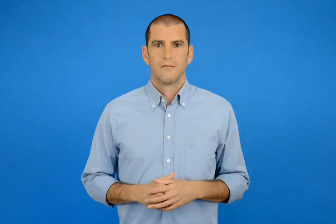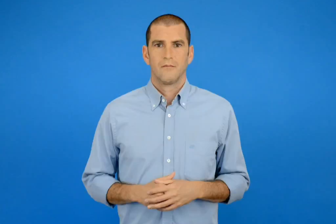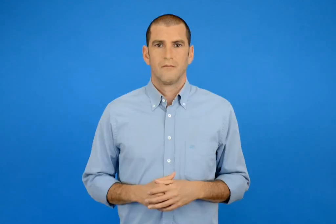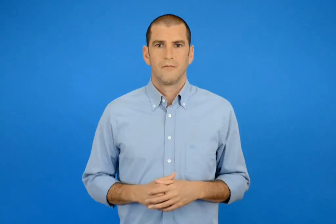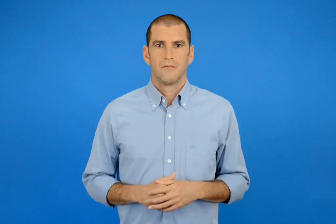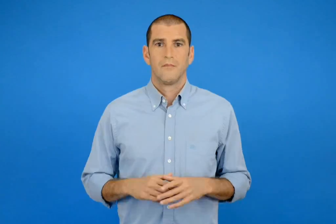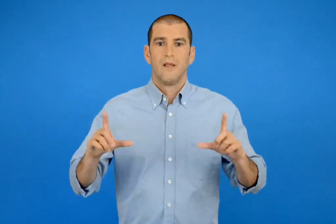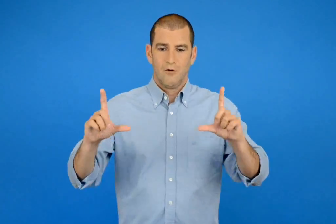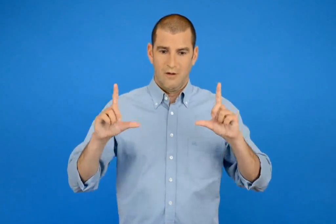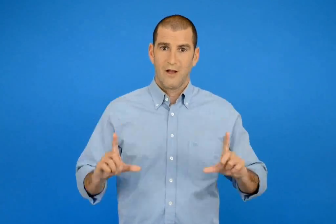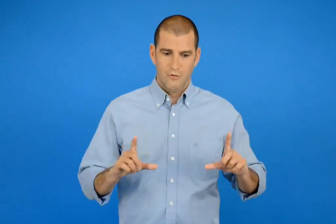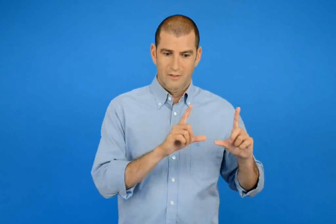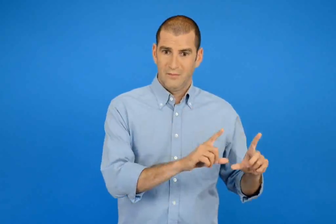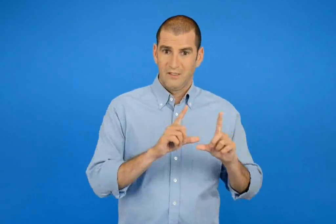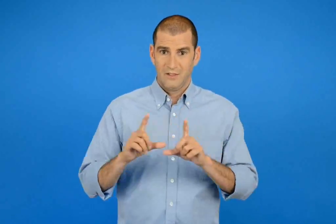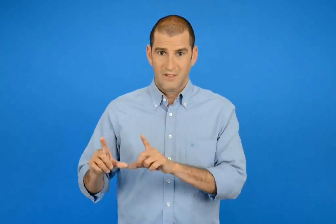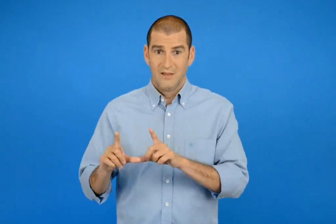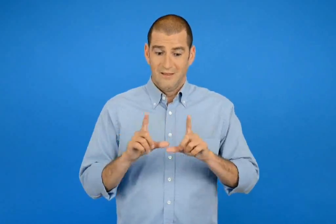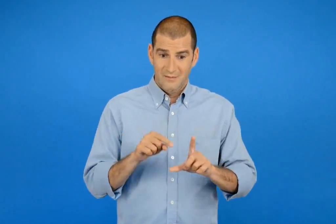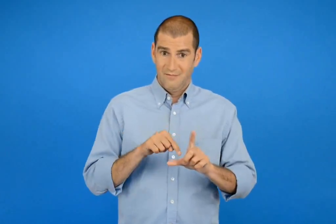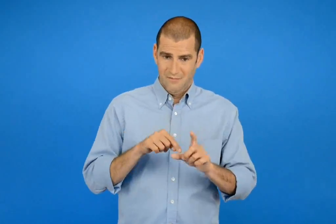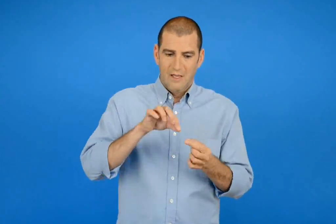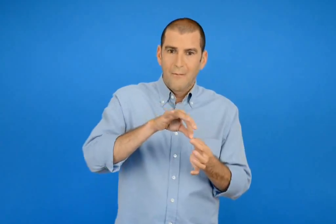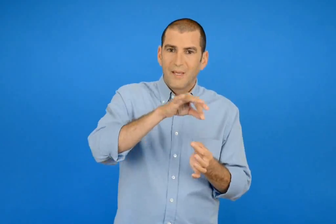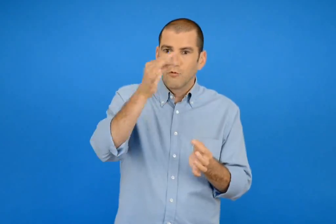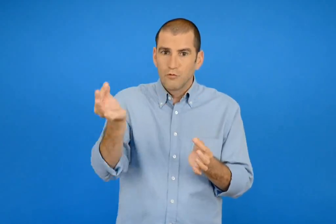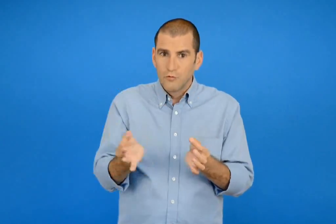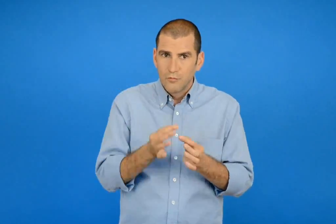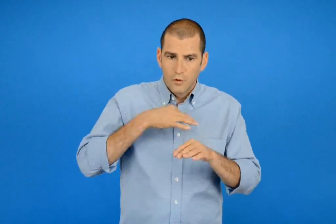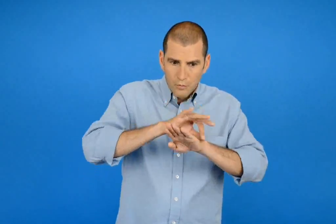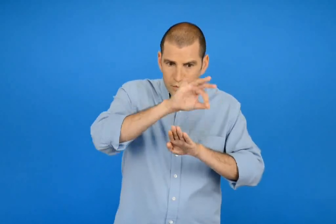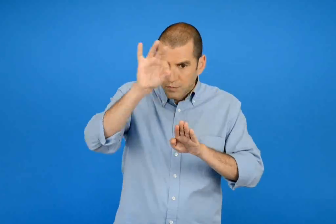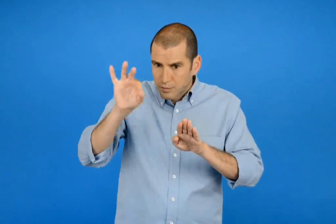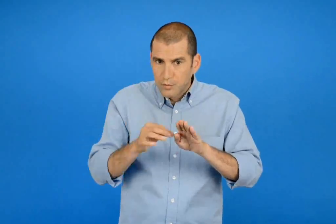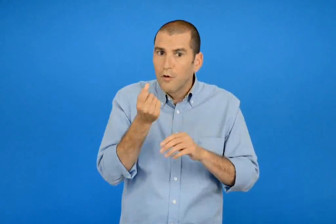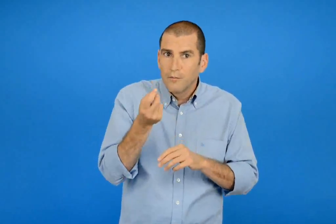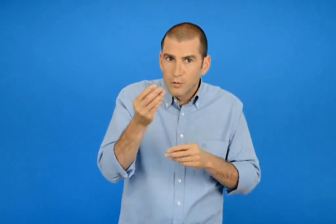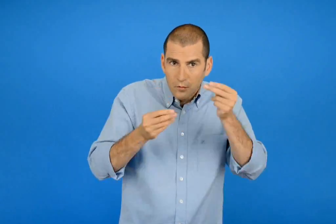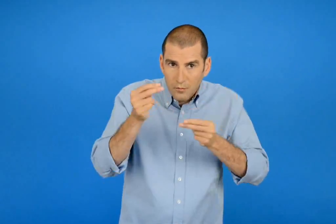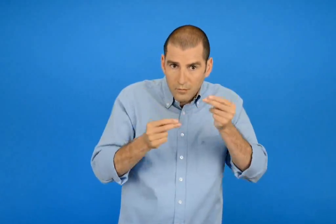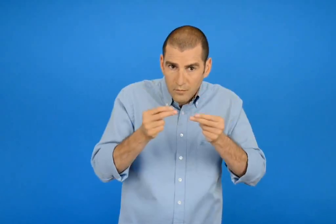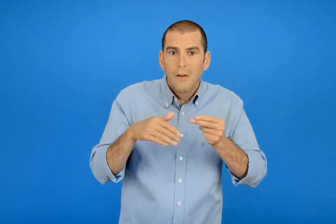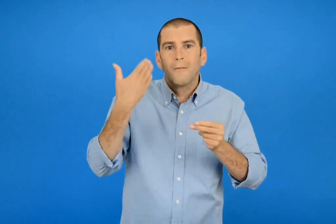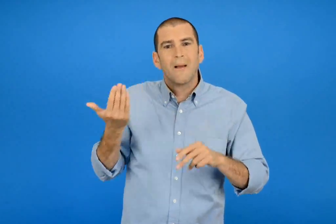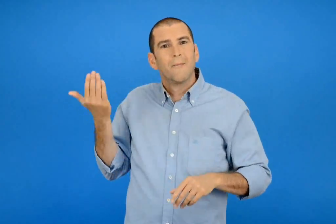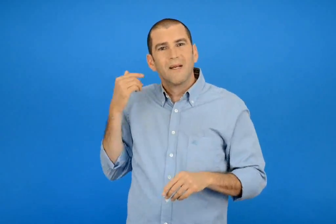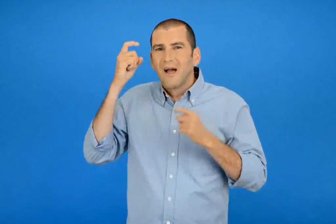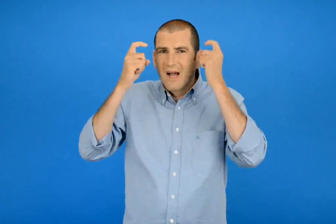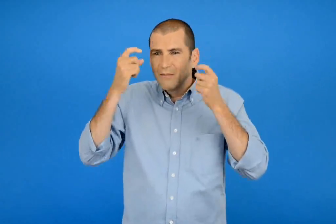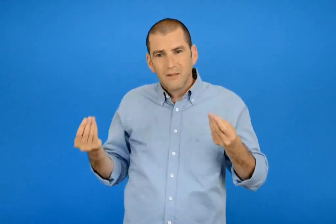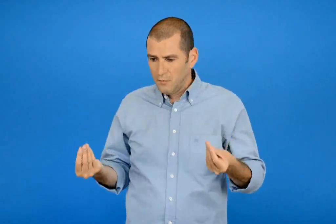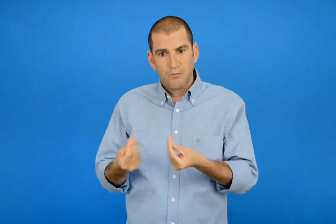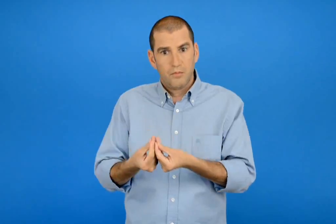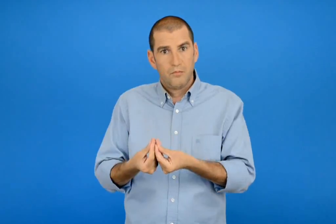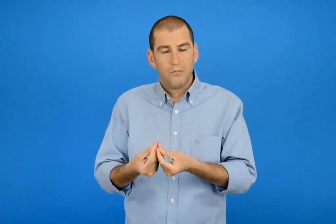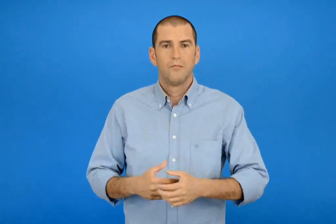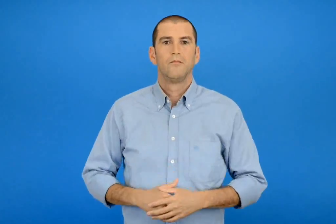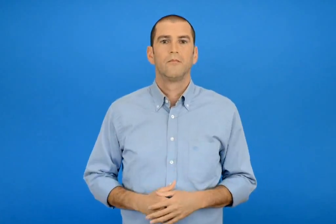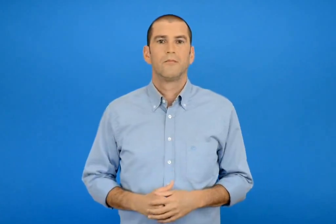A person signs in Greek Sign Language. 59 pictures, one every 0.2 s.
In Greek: υπολογίζω το μήκος που έχει γύρω γύρω περίμετρο καθένα από τα παραπάνω σχήματα και ελέγχω τις εκτιμήσεις μου
